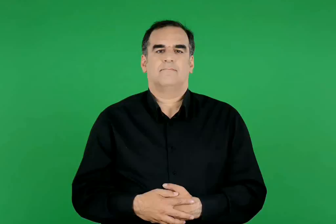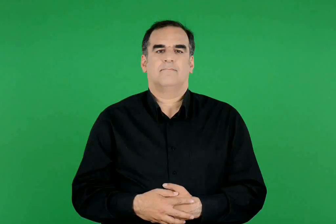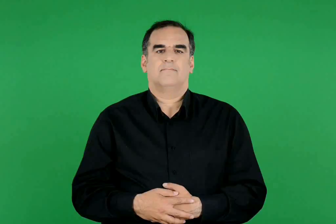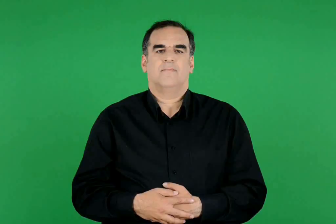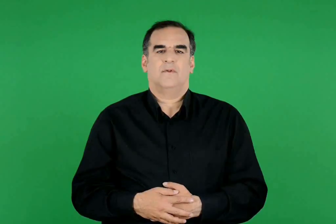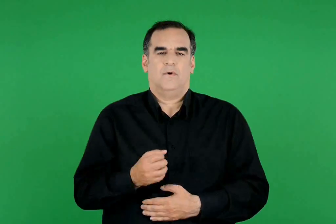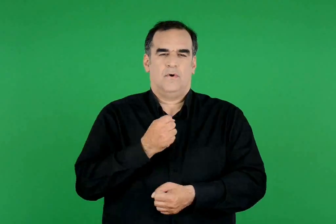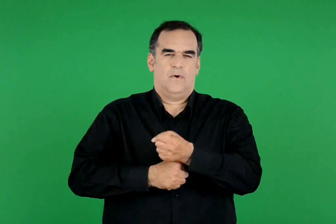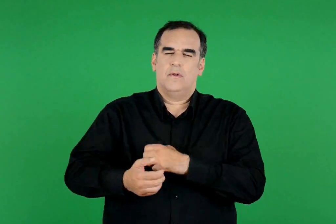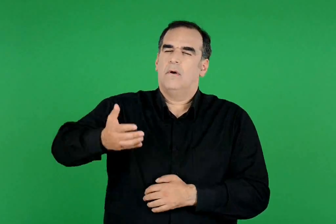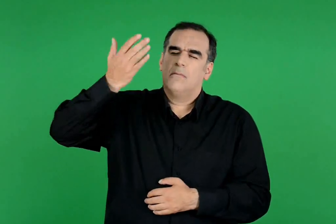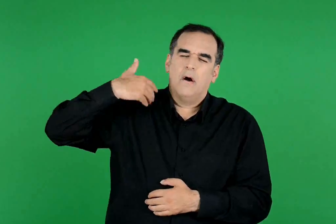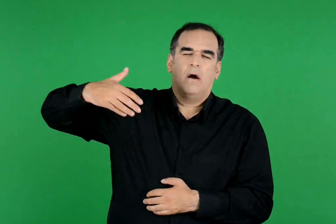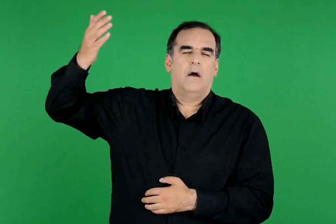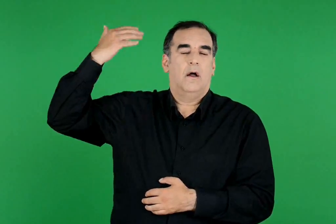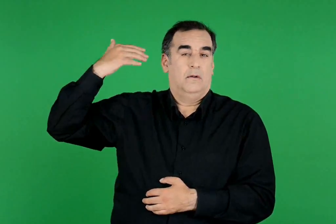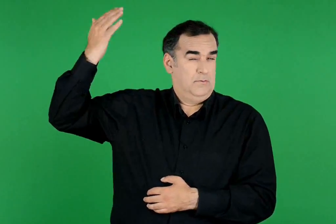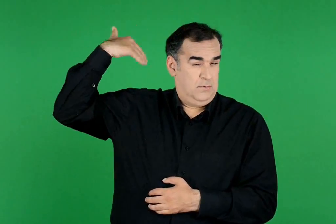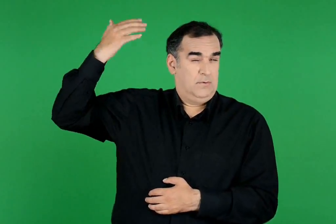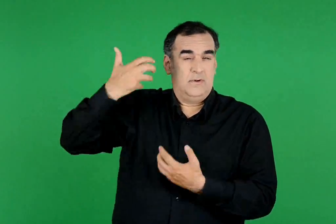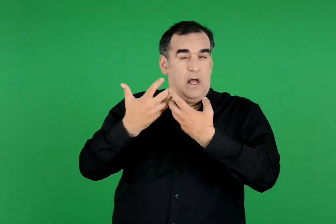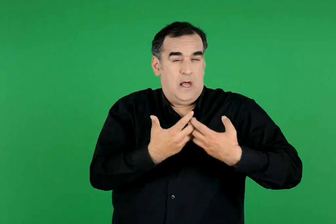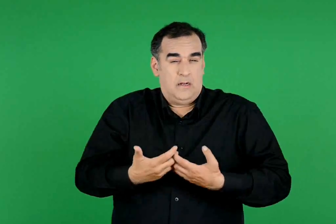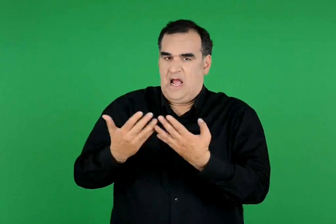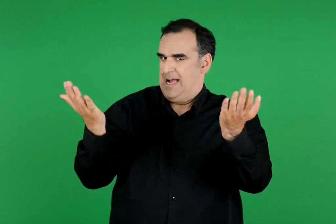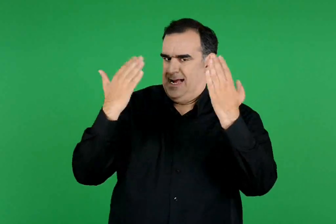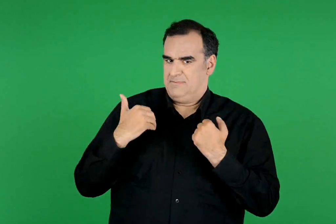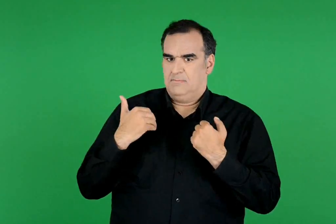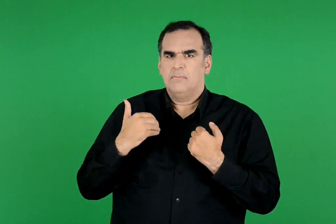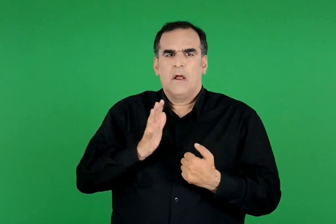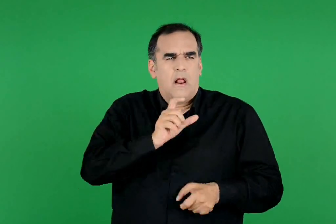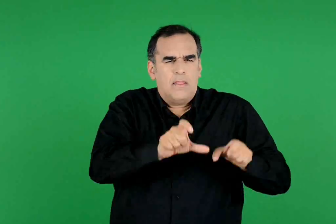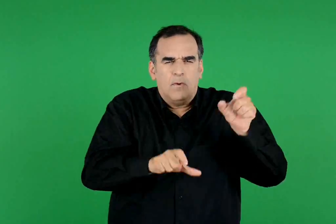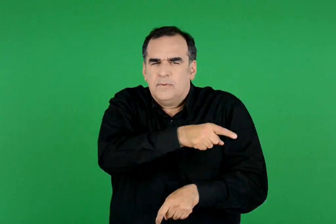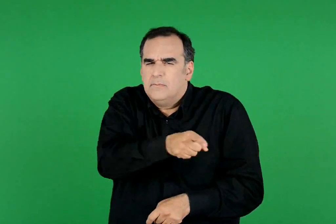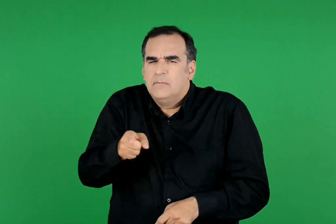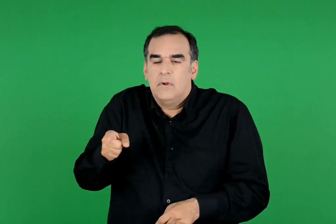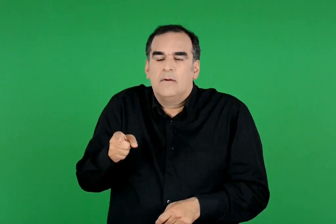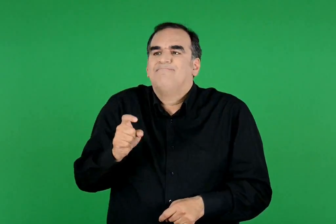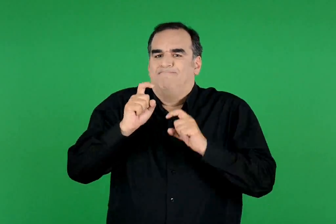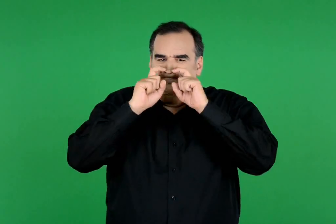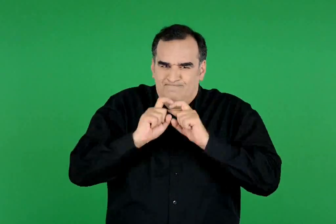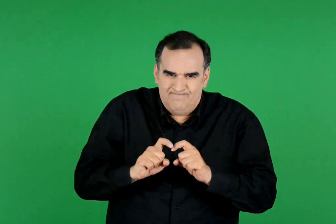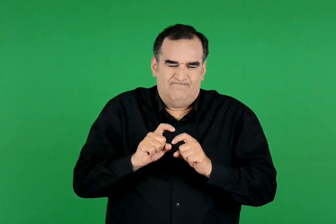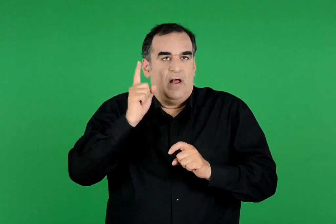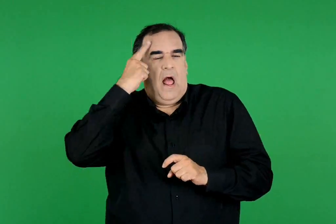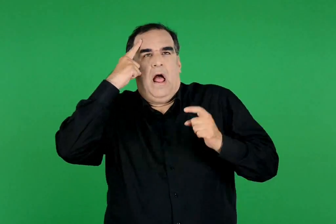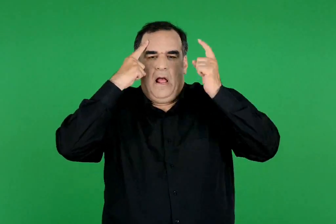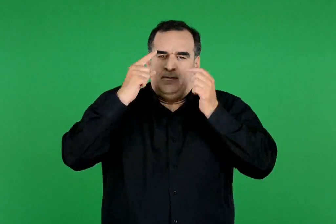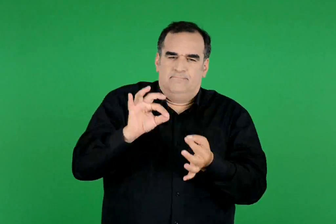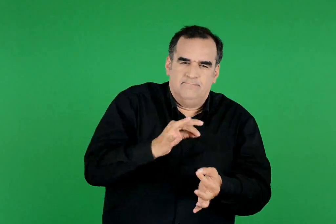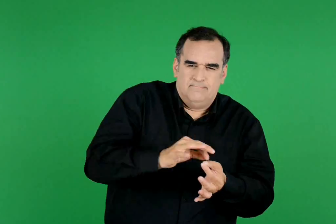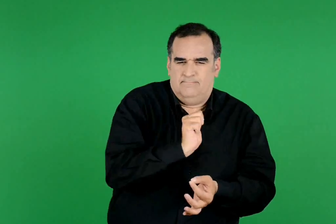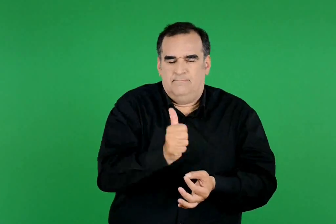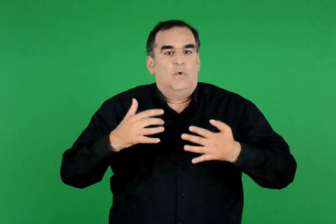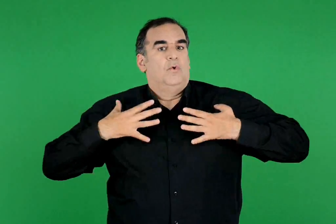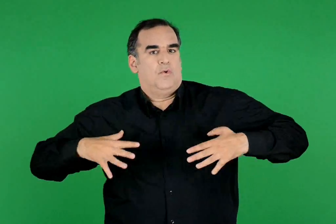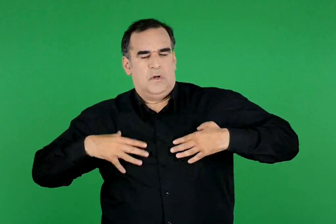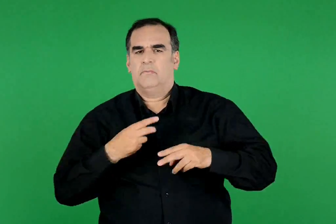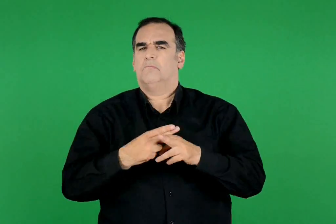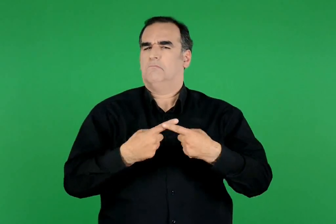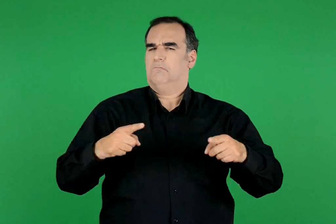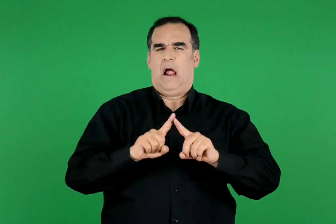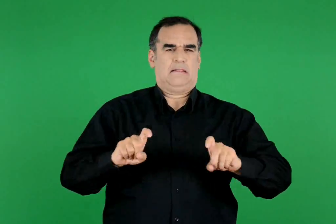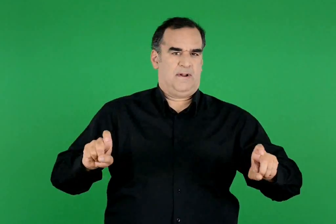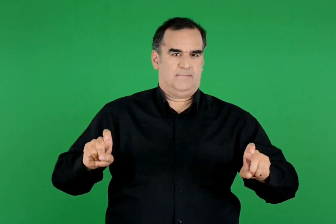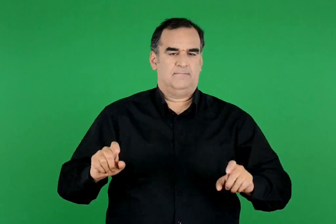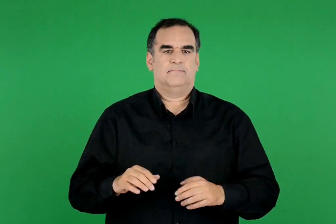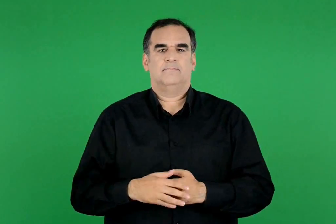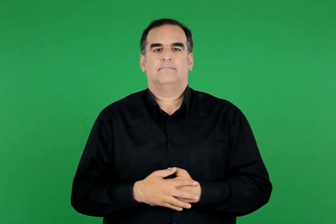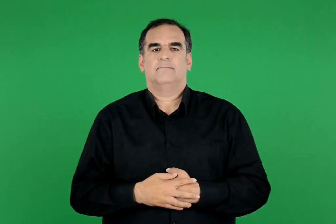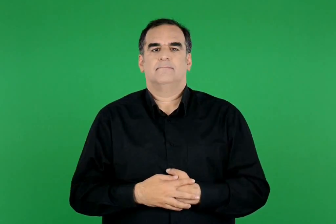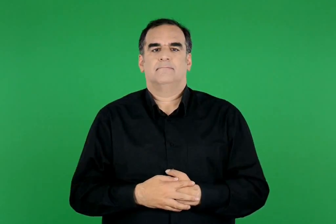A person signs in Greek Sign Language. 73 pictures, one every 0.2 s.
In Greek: τα παλιότερα χρόνια , τότε που δεν υπήρχαν ακόμα εργοστάσια , οι άνθρωποι αναγκάζονταν να κατασκευάζουν μόνοι τα ρούχα τους και άλλα χρήσιμα αντικείμενα
